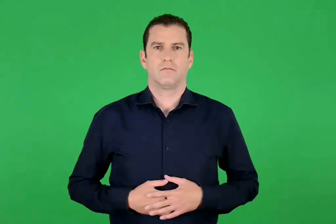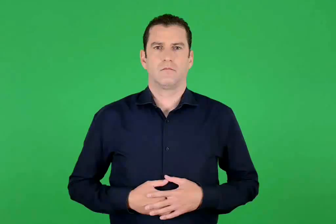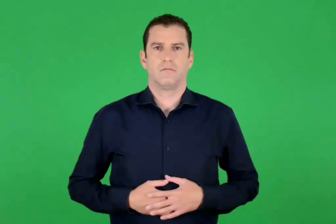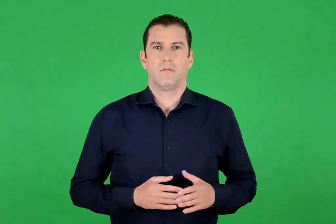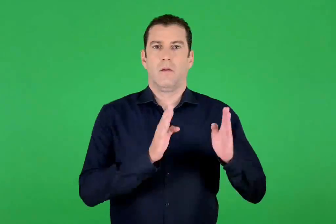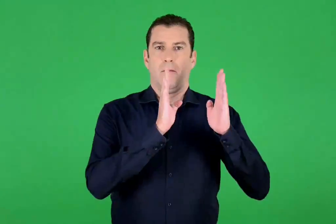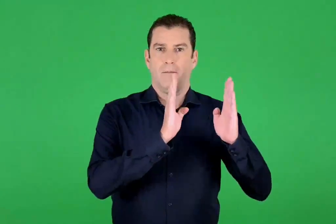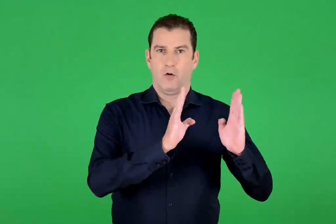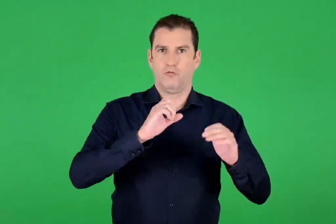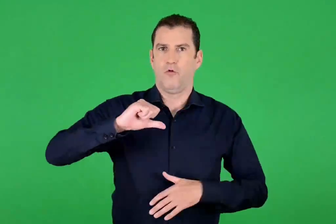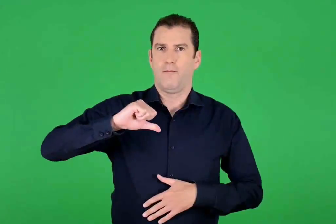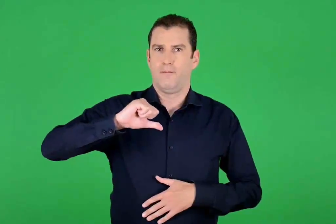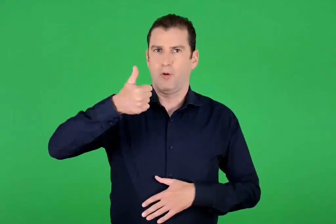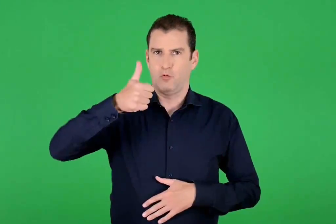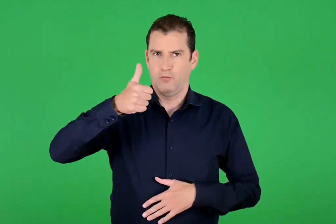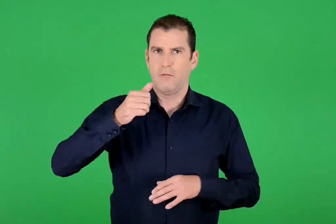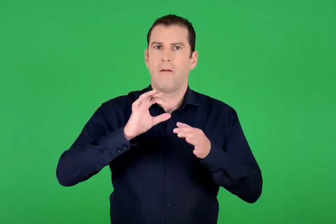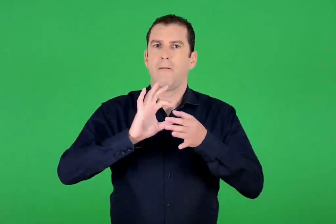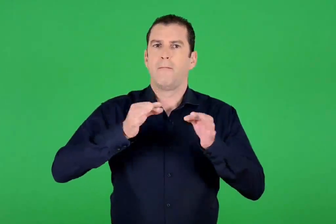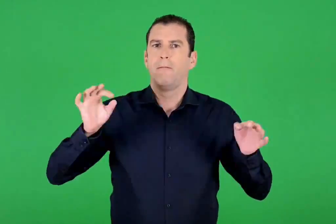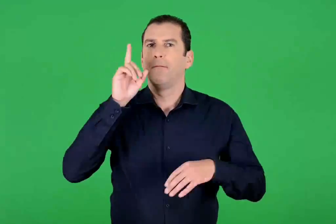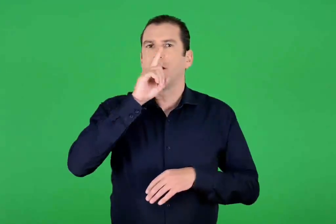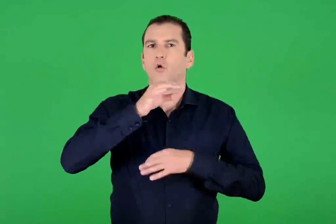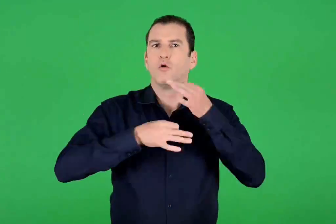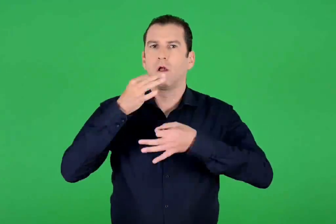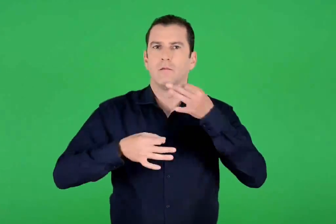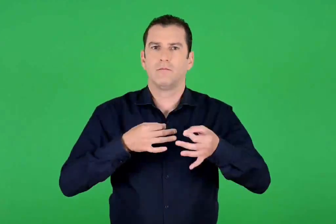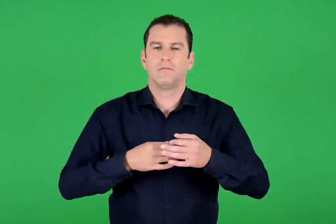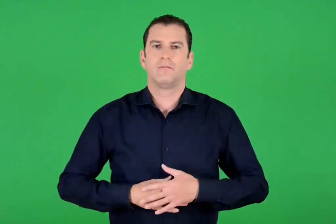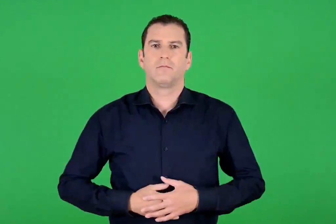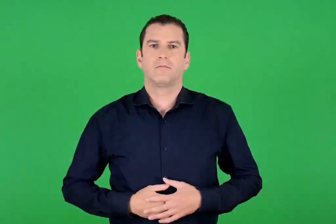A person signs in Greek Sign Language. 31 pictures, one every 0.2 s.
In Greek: μέρος πρώτο μυθολογία
